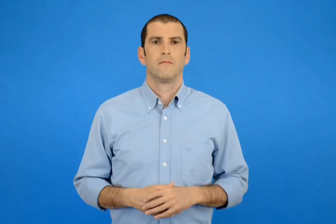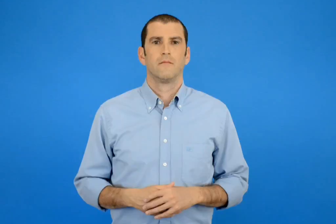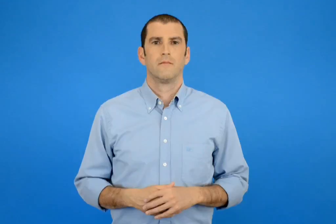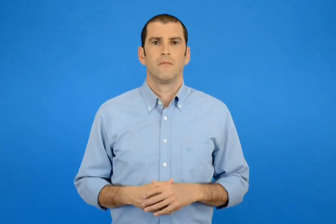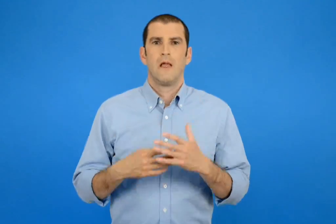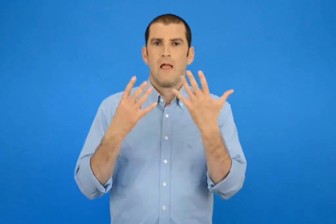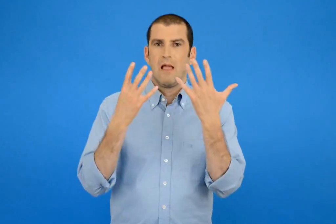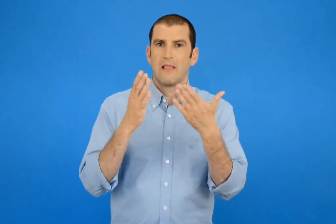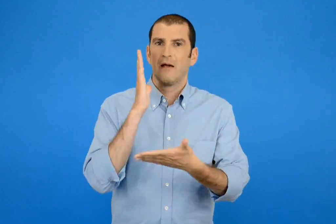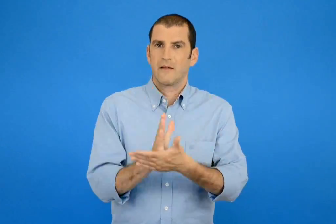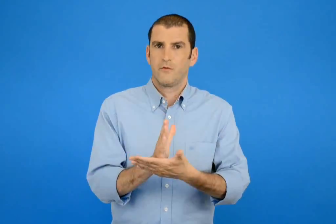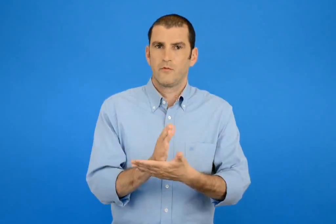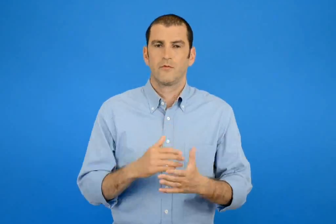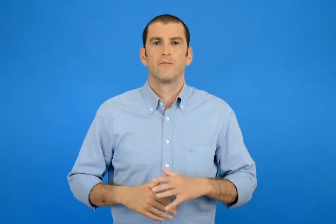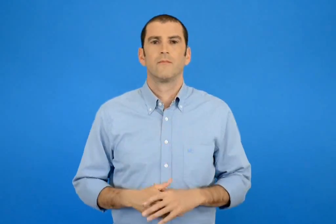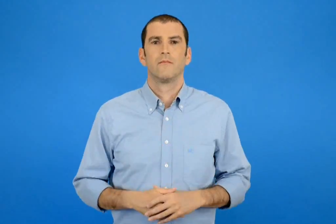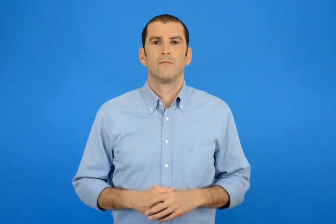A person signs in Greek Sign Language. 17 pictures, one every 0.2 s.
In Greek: στις 9 ακριβώς
